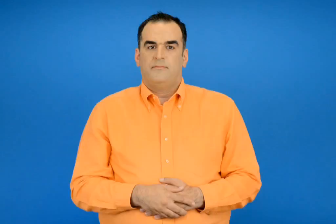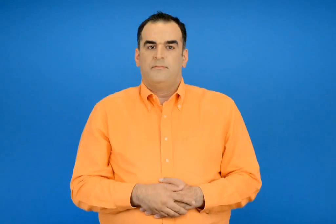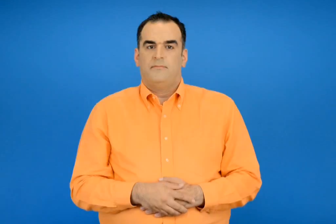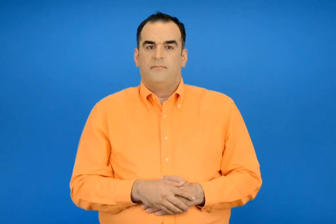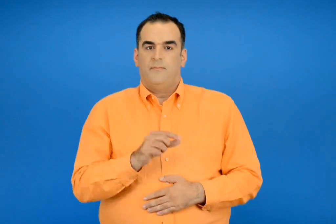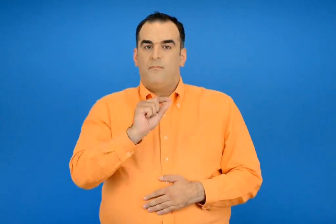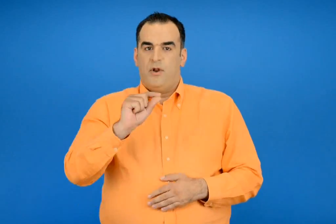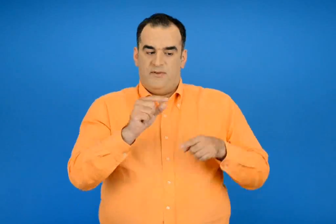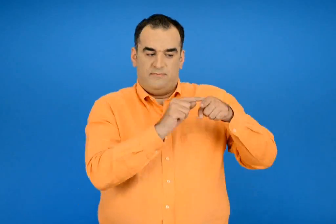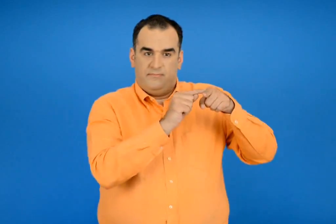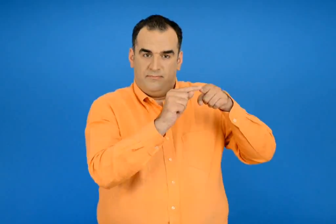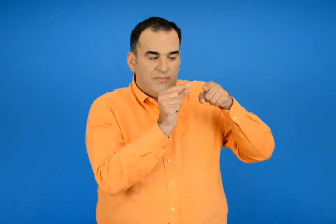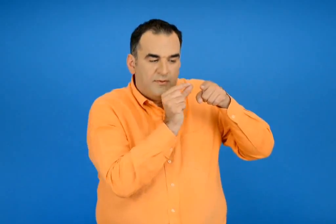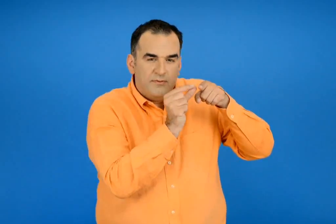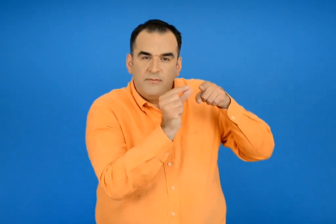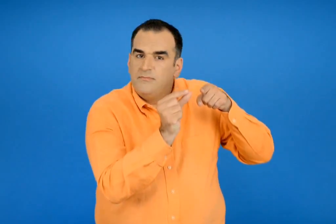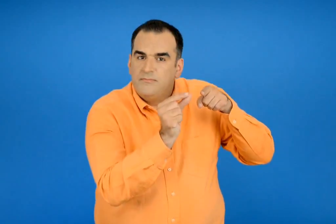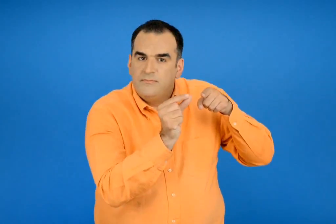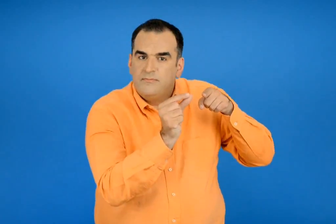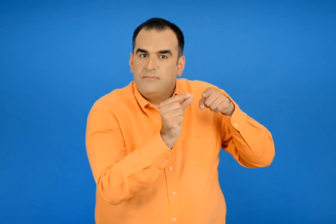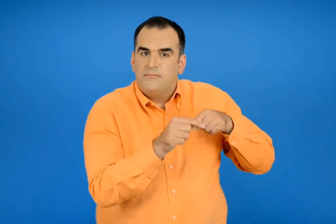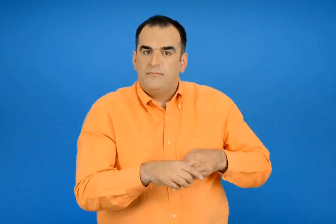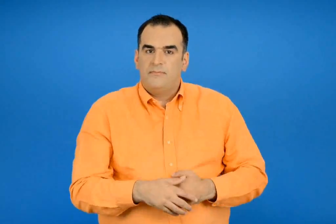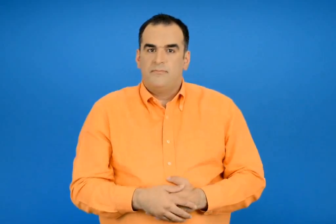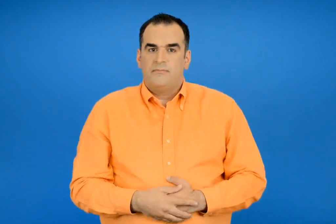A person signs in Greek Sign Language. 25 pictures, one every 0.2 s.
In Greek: το μολυβί είναι εκατοστά
